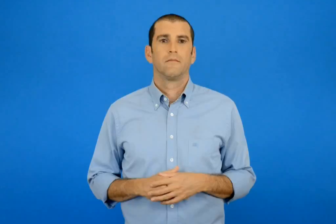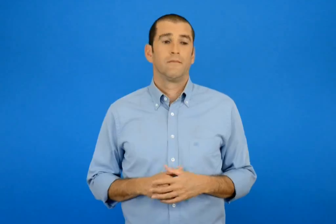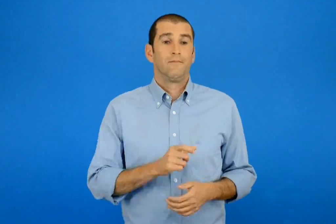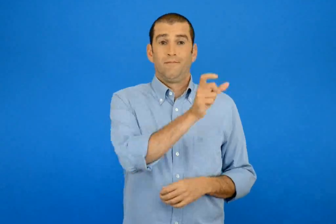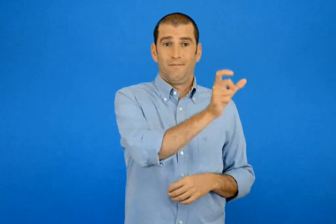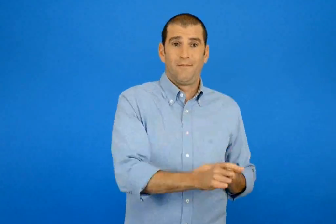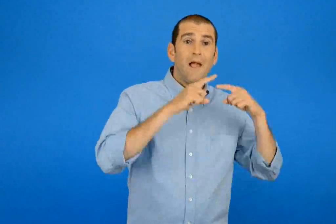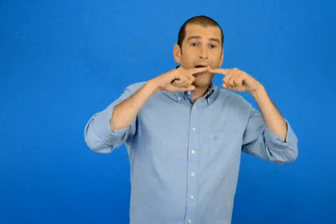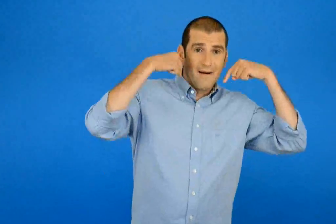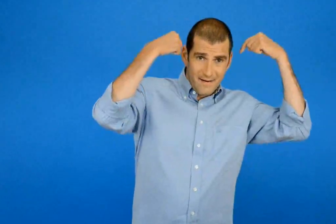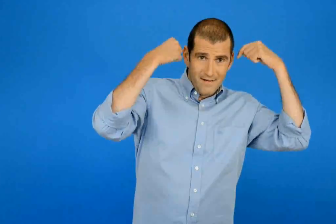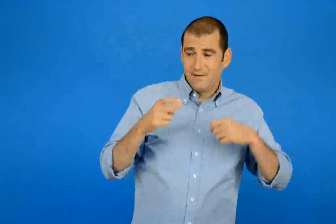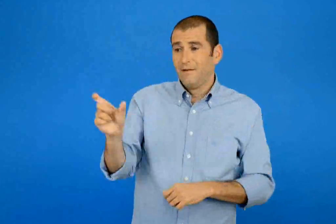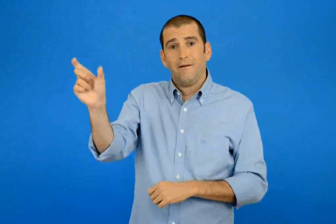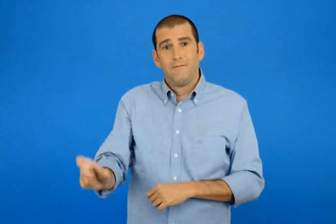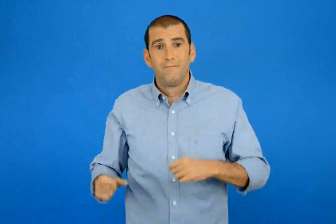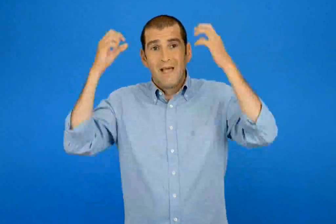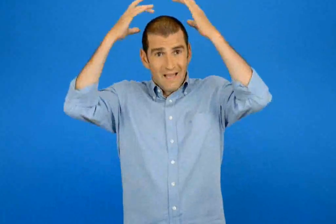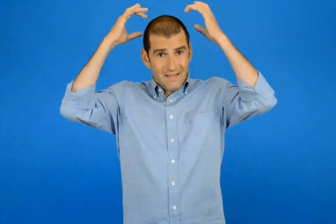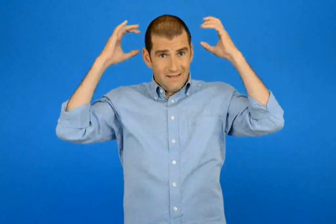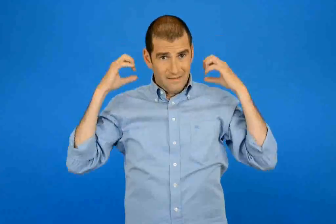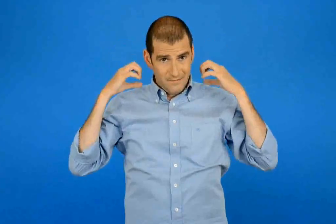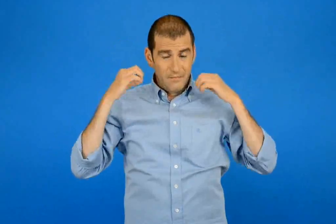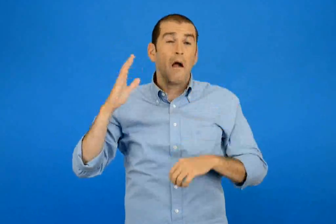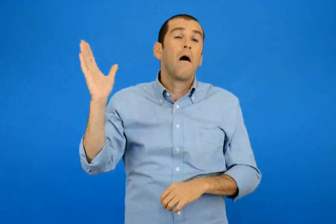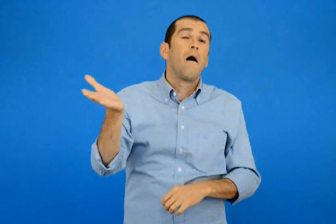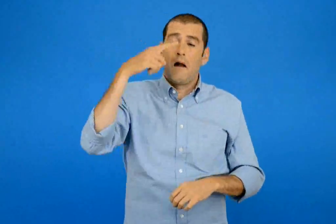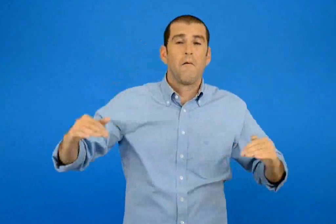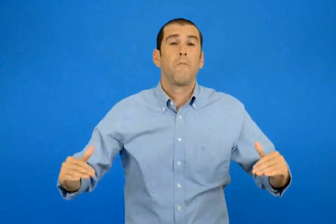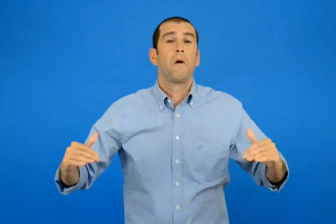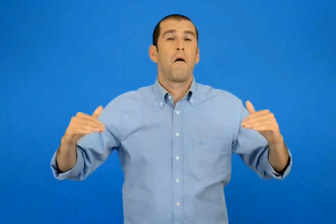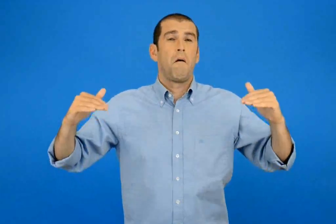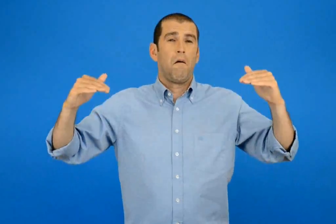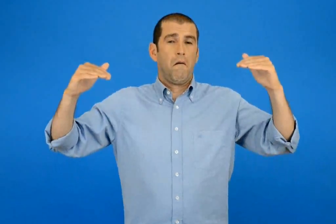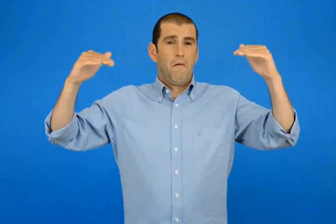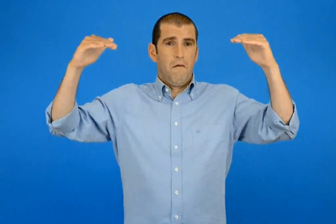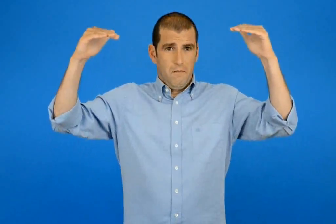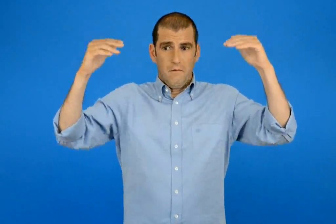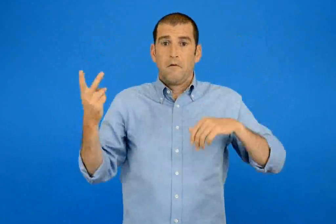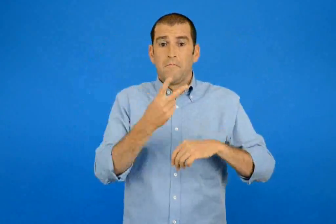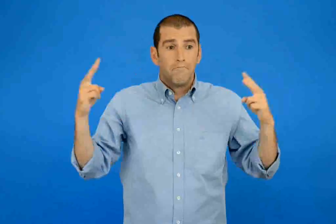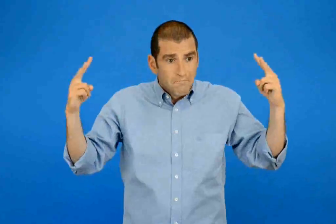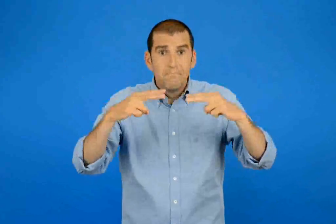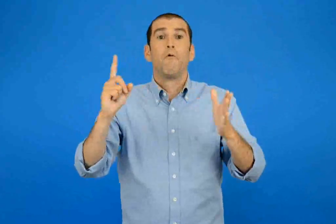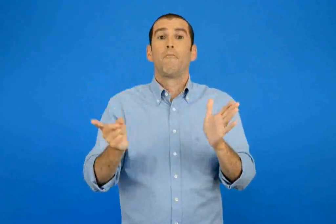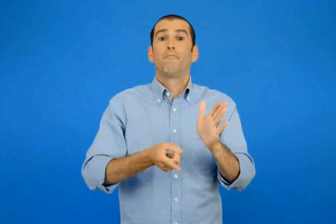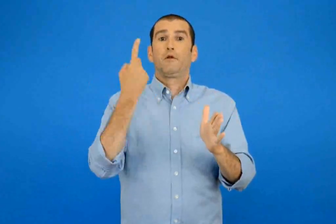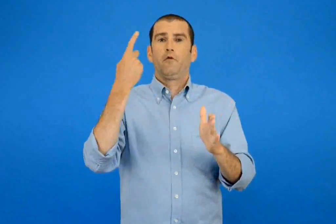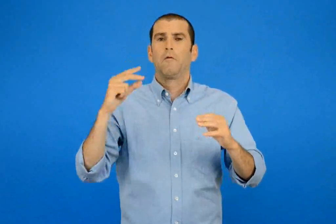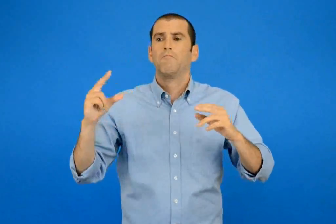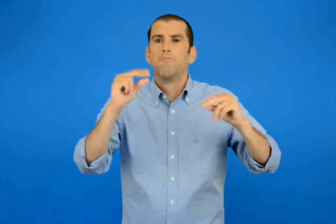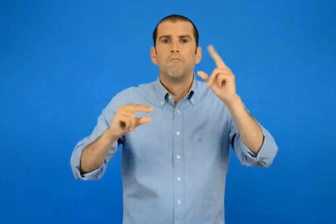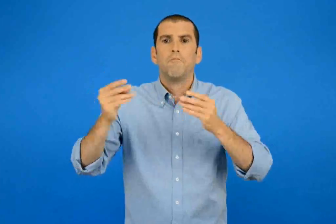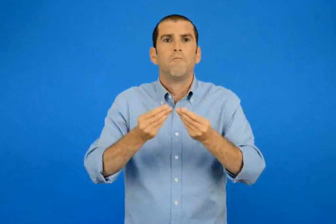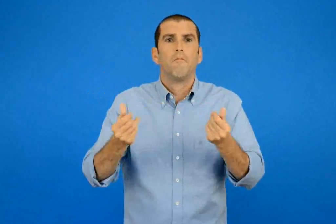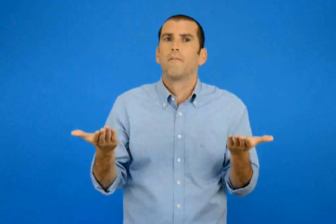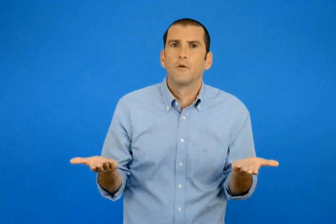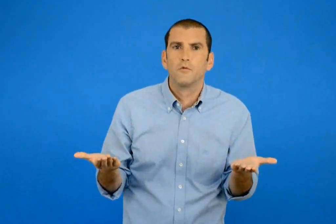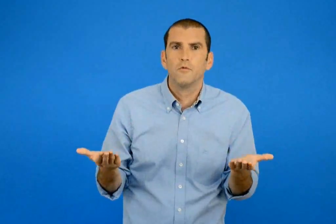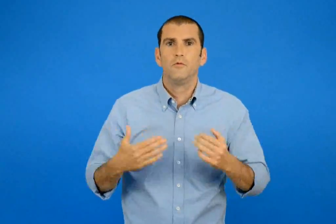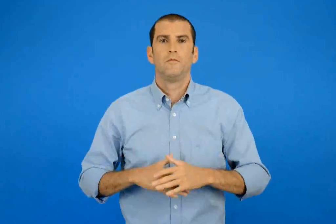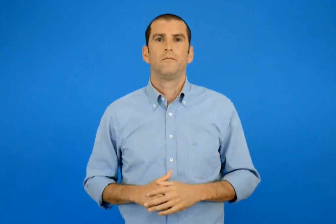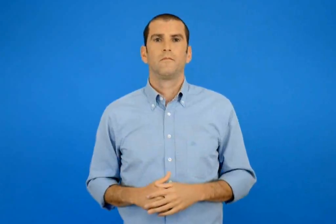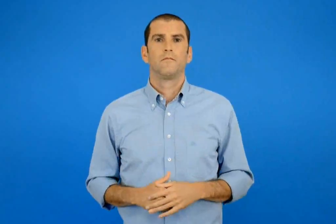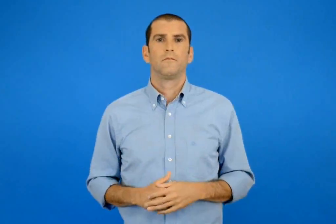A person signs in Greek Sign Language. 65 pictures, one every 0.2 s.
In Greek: πως θα μιλούσαν μεταξύ τους η χαρά και η γαλήνη αν ήταν μεγάλες στην ηλικία και δε γνωρίζονταν ;
